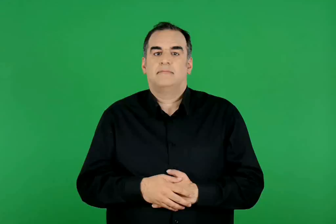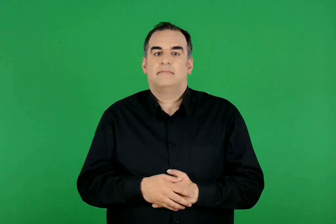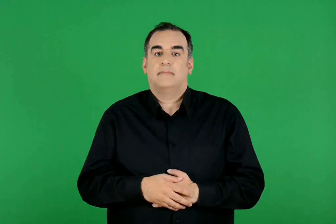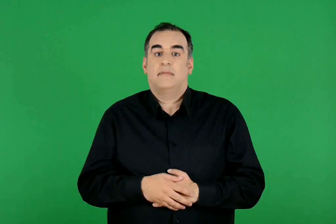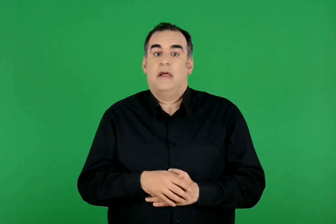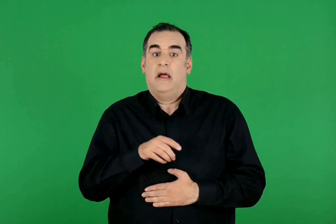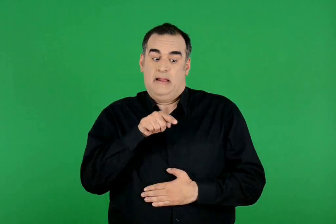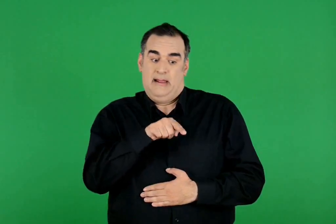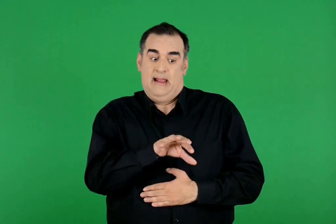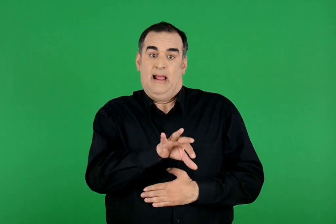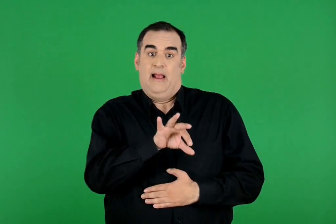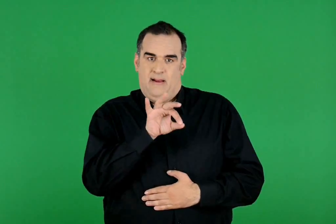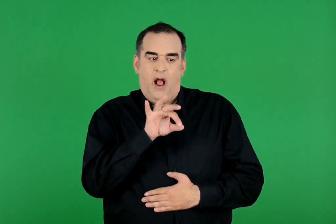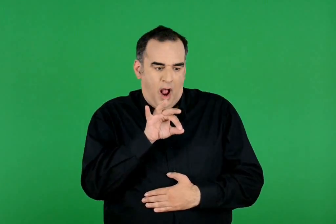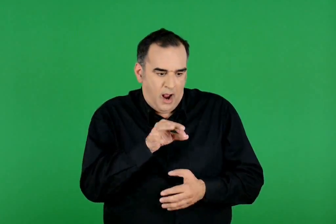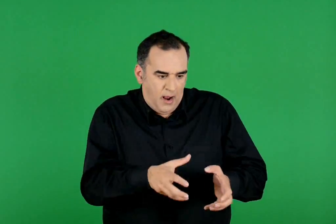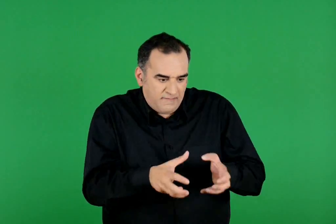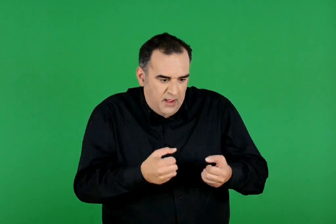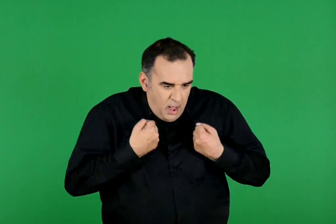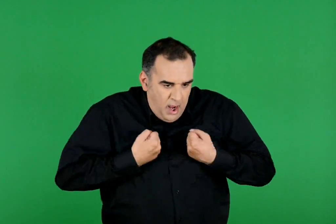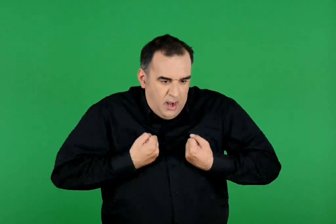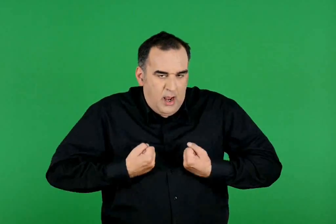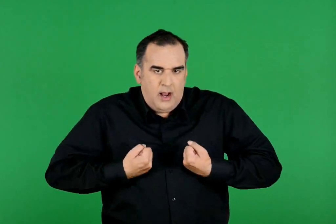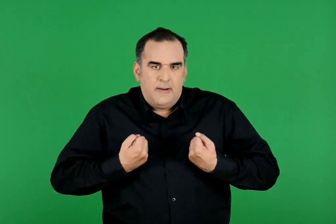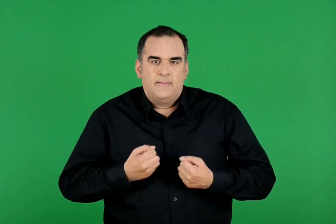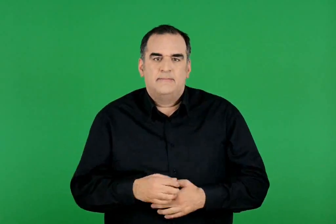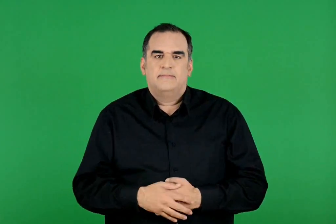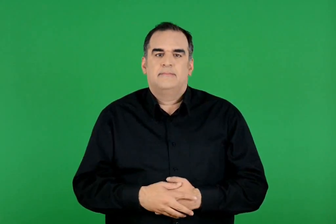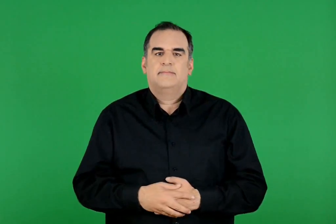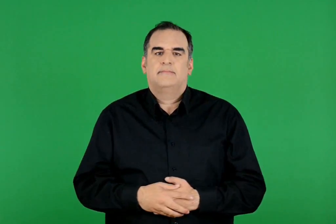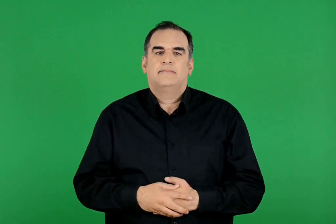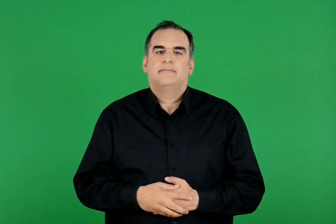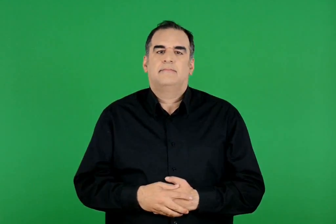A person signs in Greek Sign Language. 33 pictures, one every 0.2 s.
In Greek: αν παίξεις με αυτό , δε θα θες να το αφήσεις από τα χέρια σου
